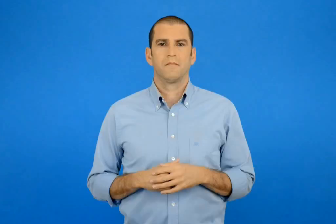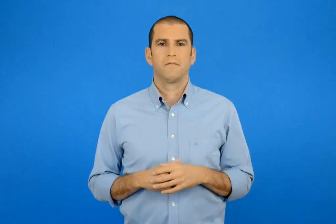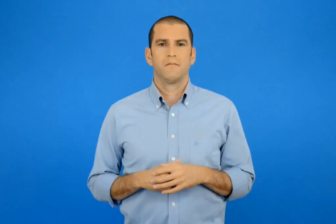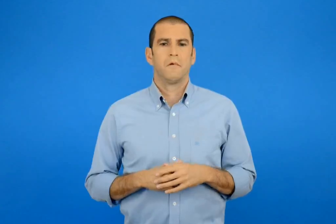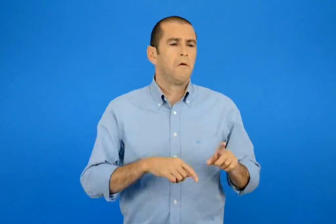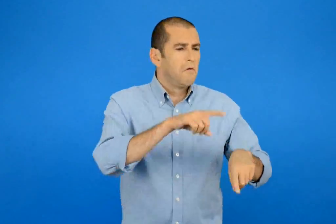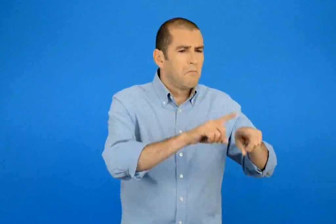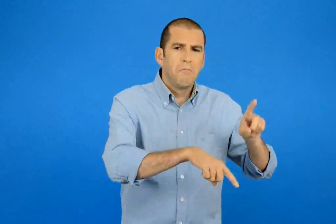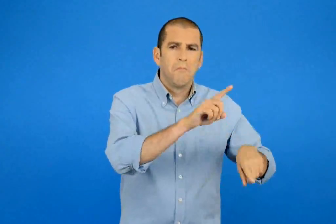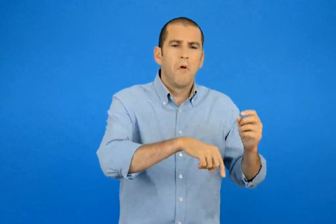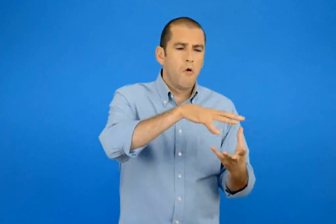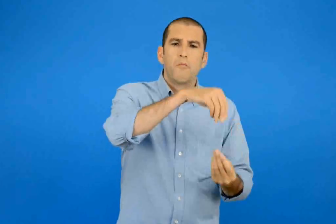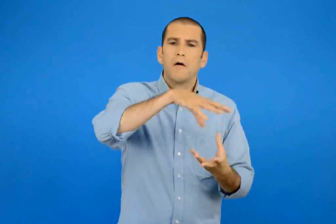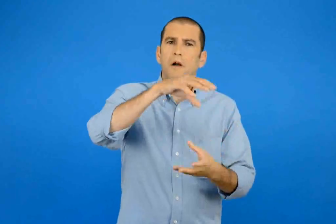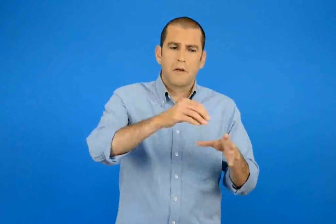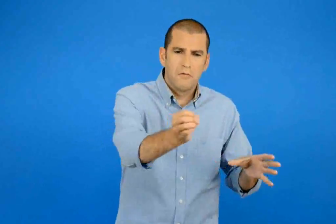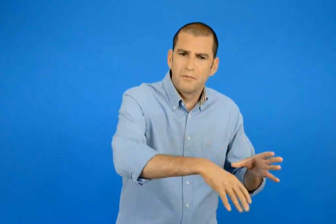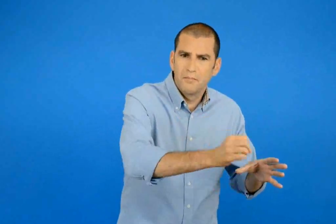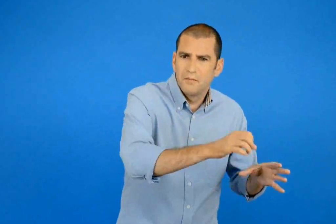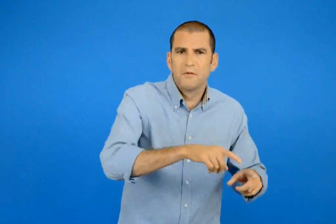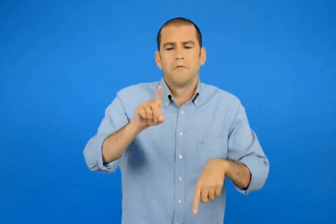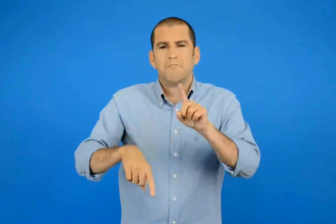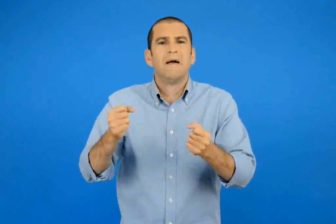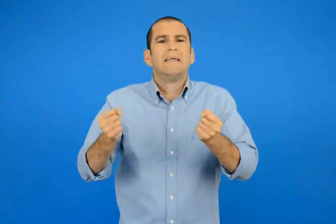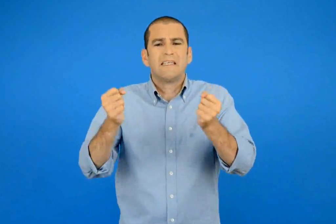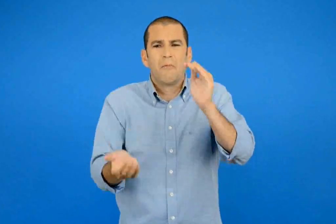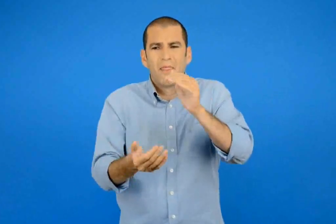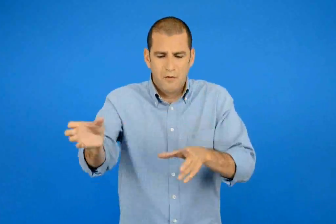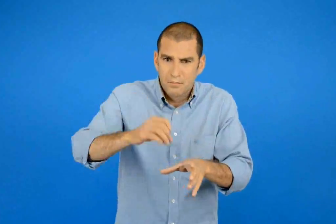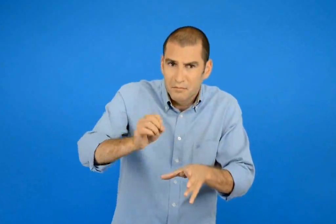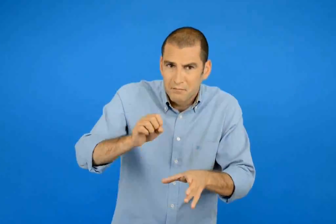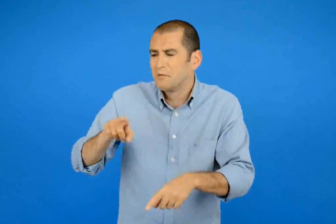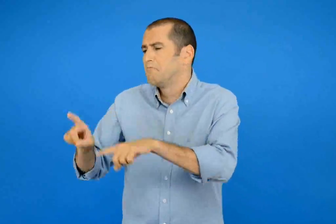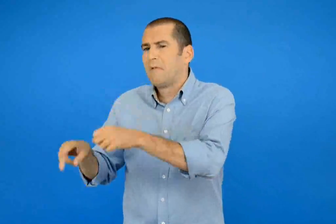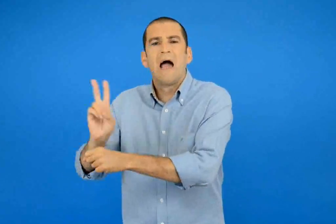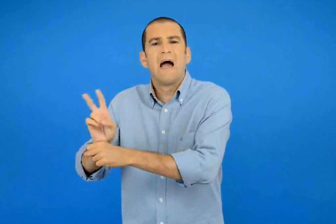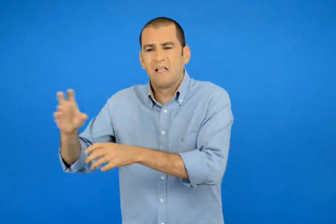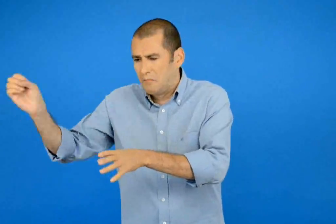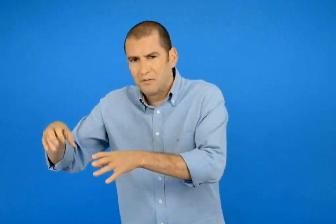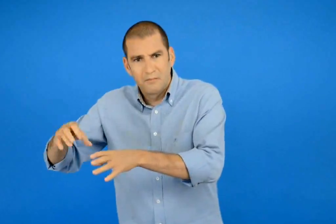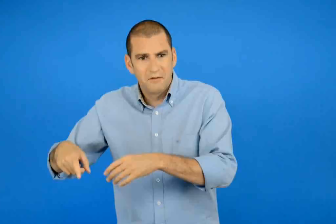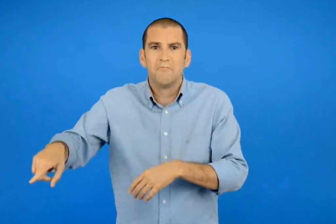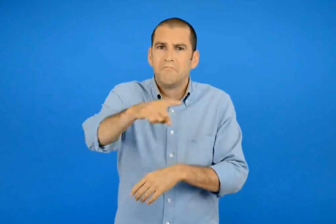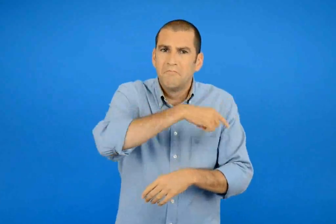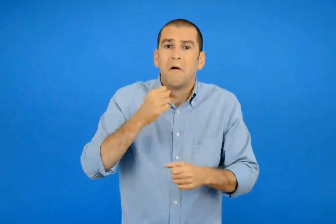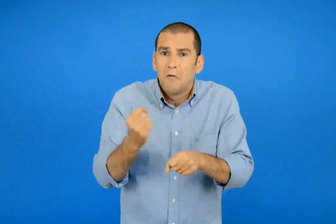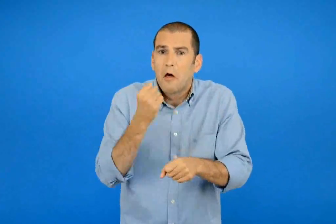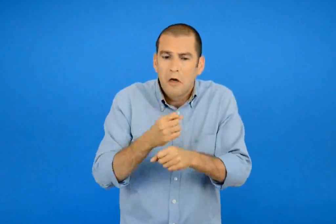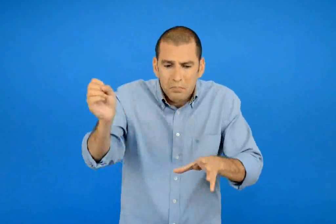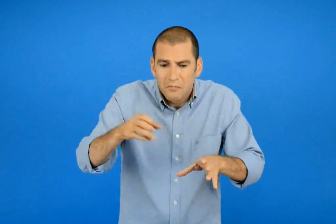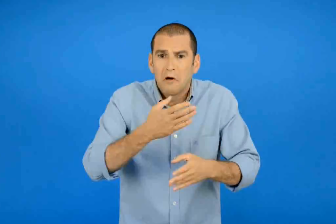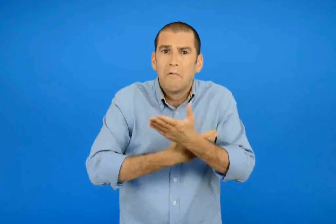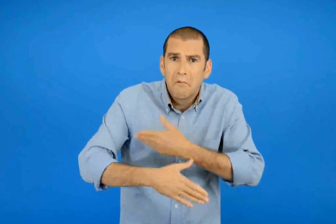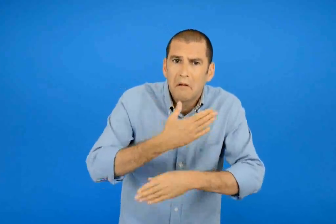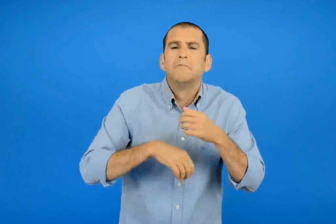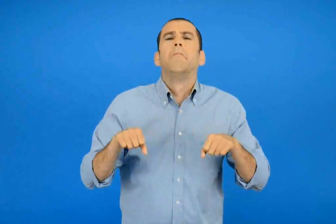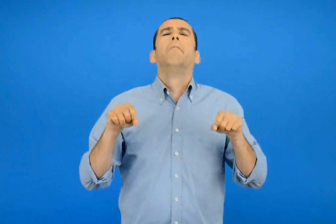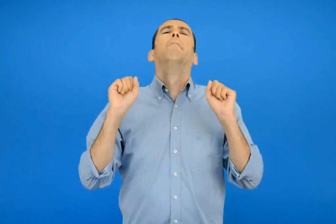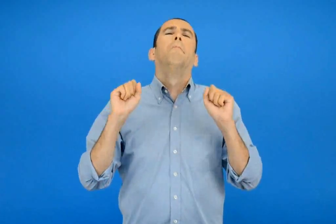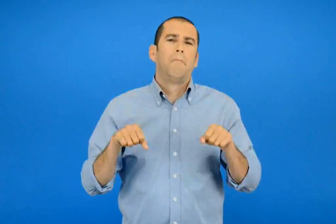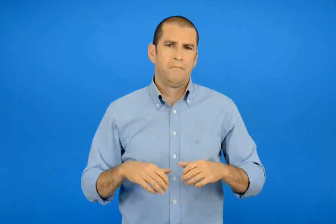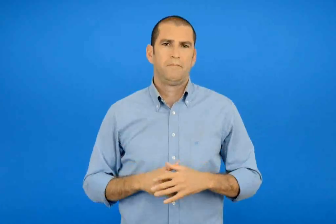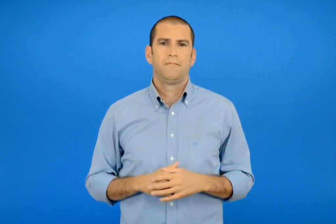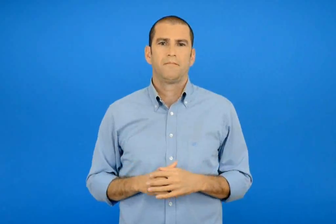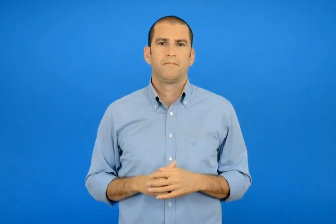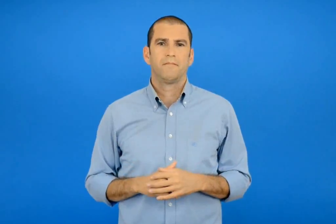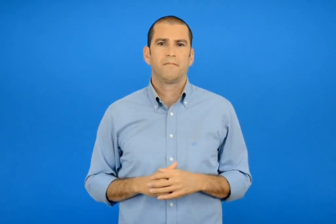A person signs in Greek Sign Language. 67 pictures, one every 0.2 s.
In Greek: άλλοι μάζεψαν τα μπουκάλια άλλοι τις σακουλές και άλλοι τα χαρτιά δε χρειάστηκε μεγάλη προσπάθεια
